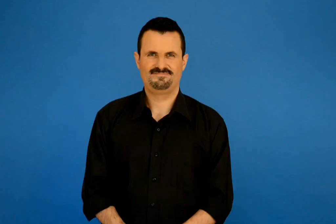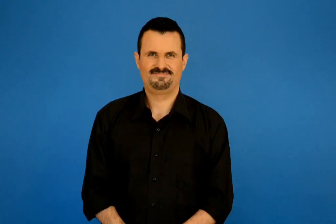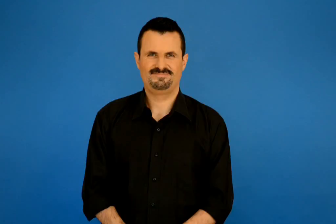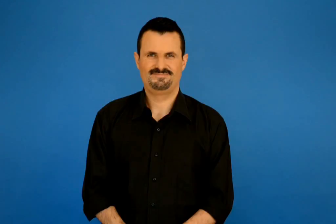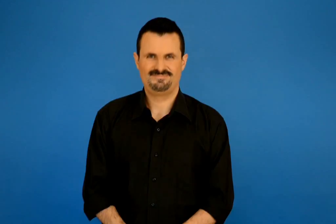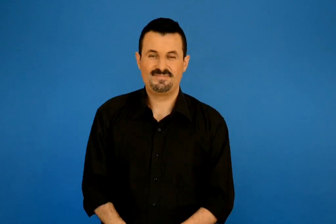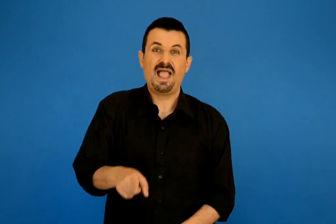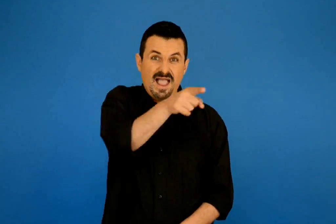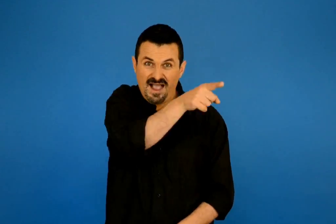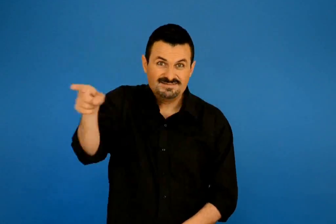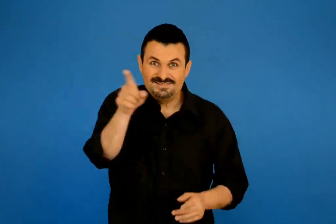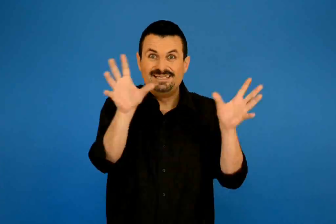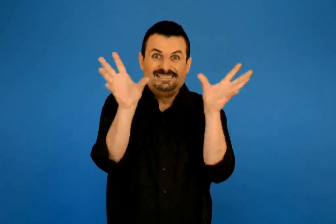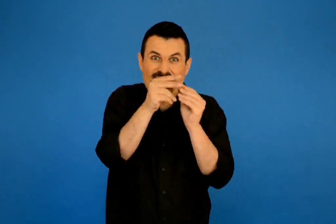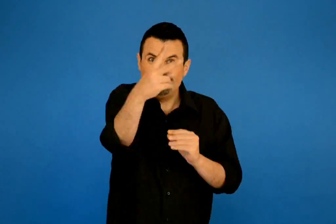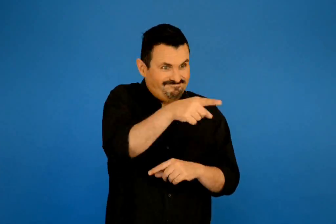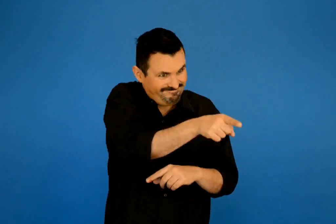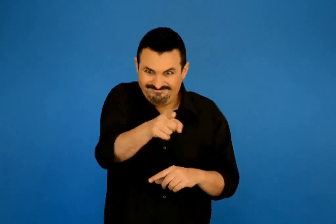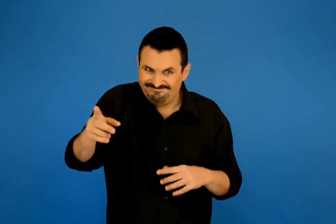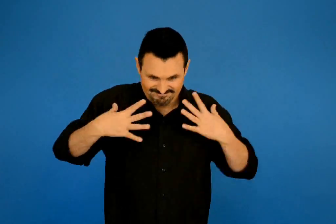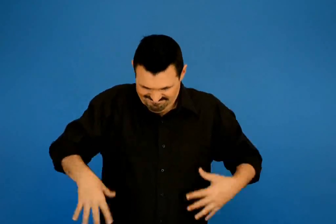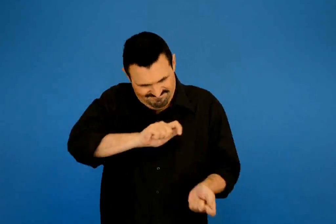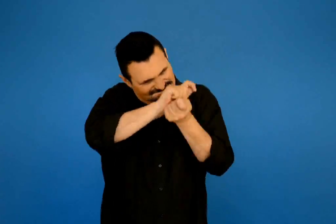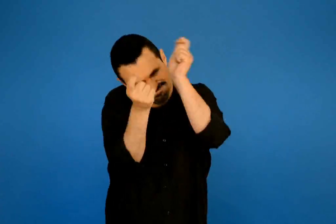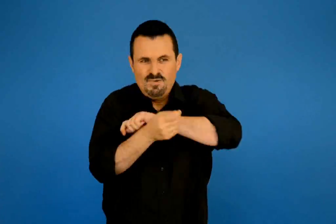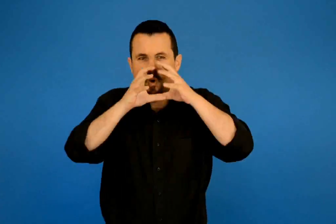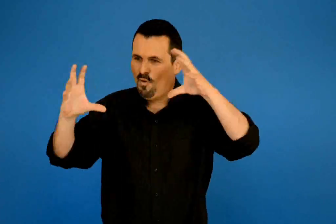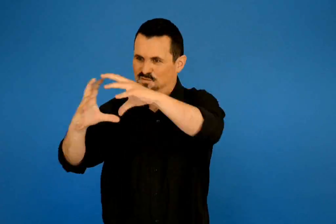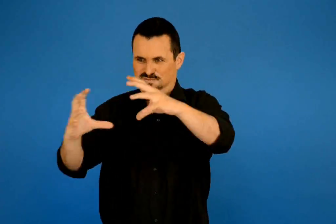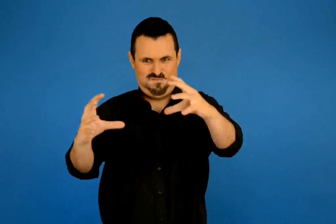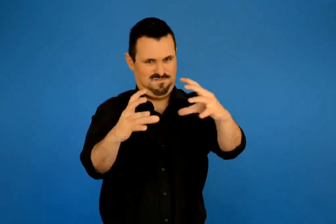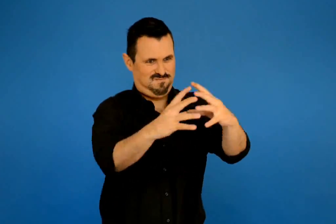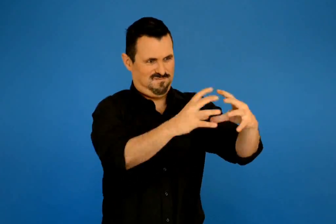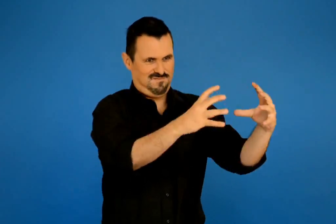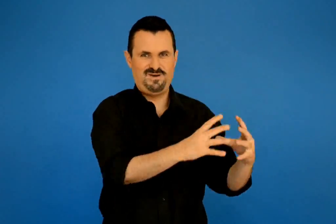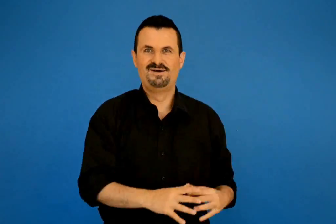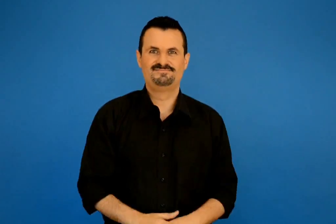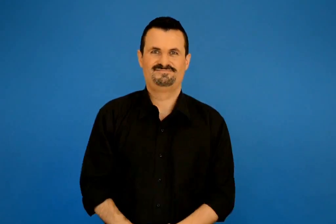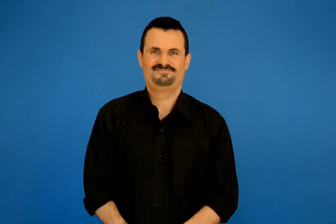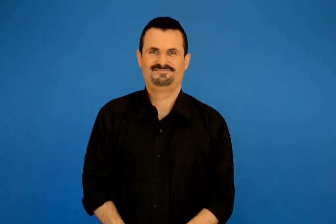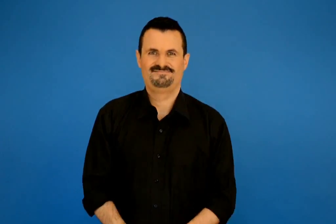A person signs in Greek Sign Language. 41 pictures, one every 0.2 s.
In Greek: με τους συμμαθητές σου μεταμορφωθείτε σε μπαλόνια
